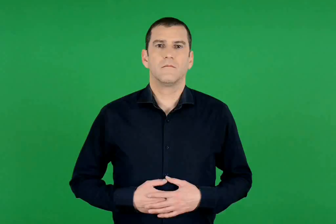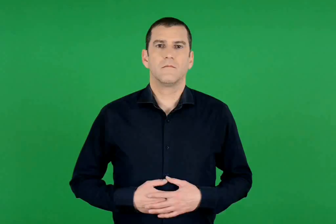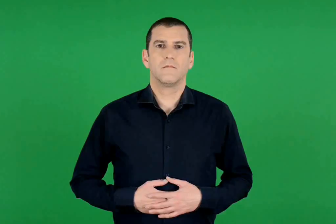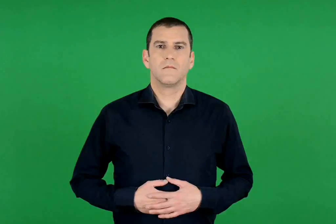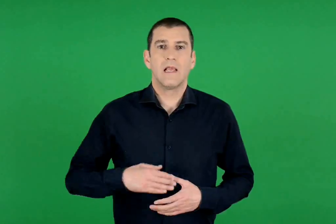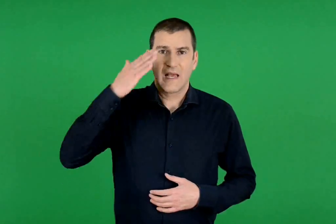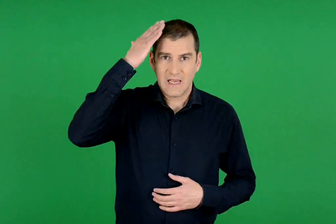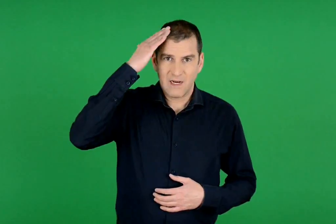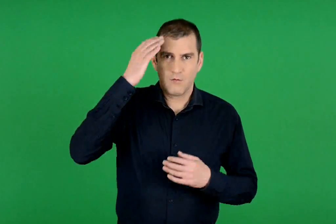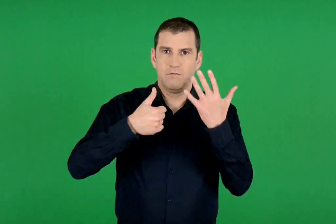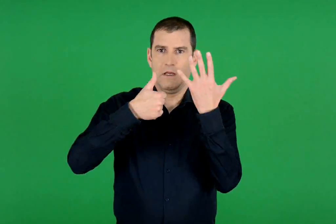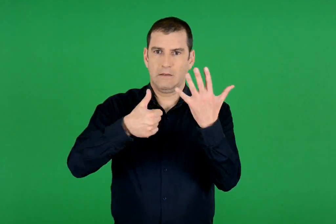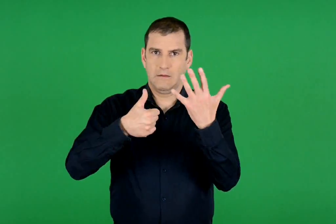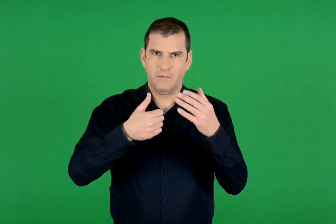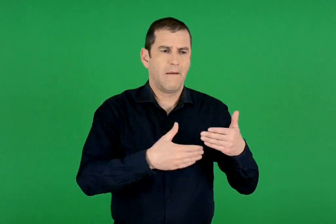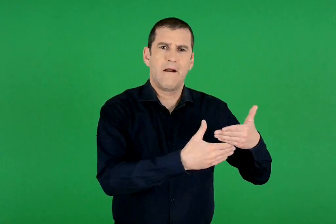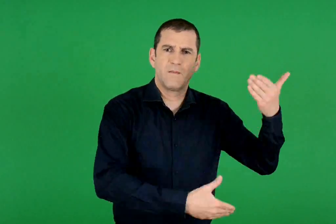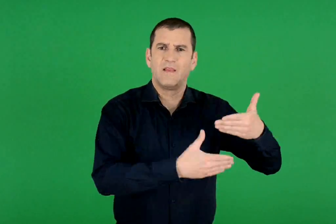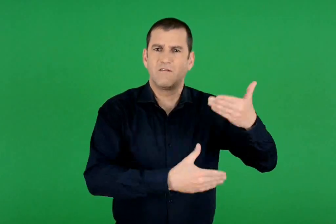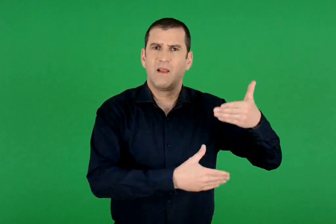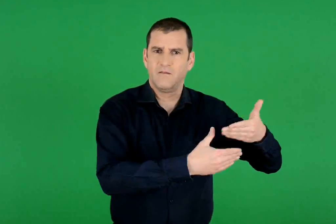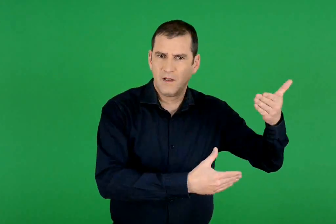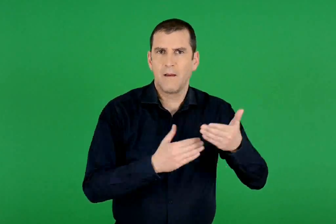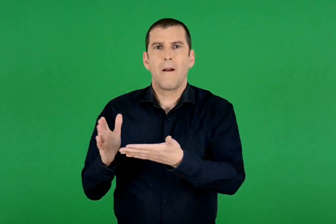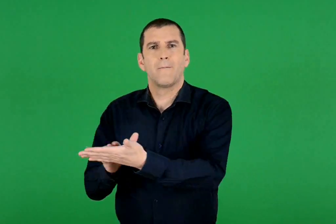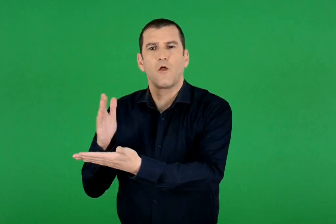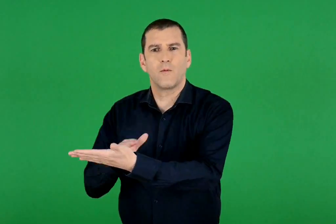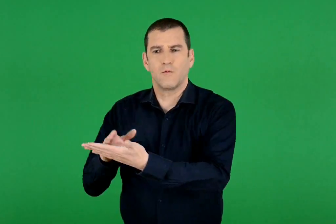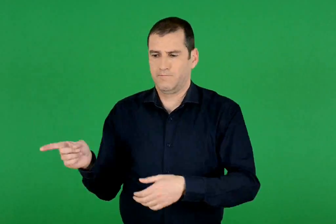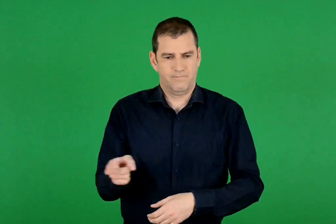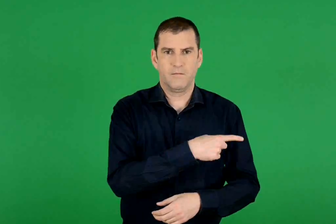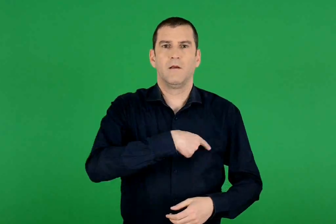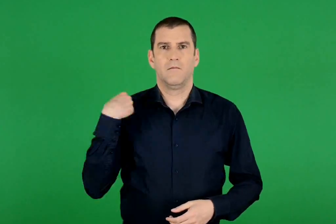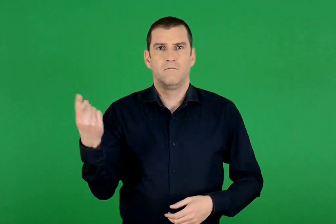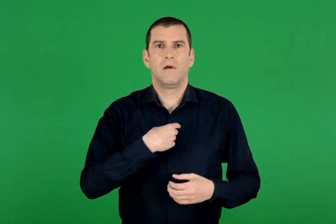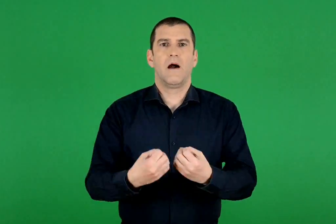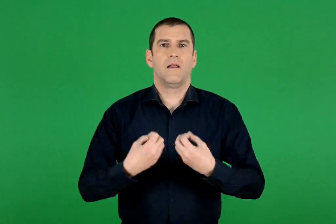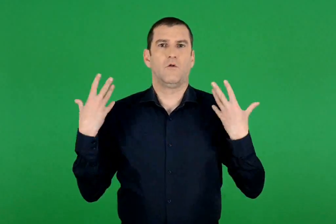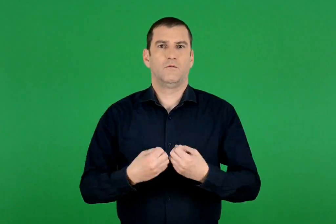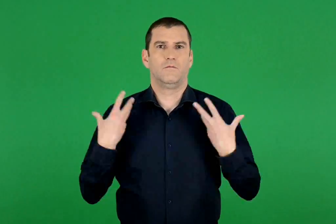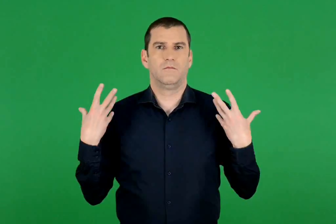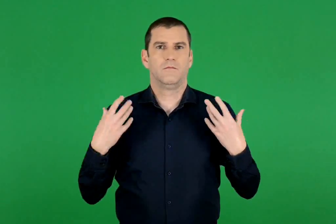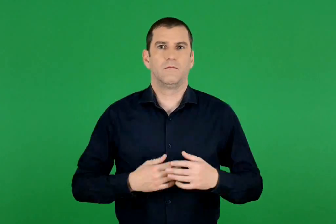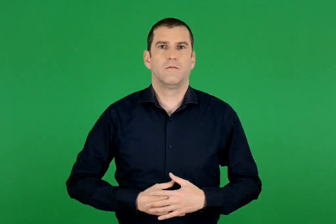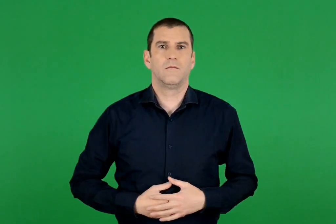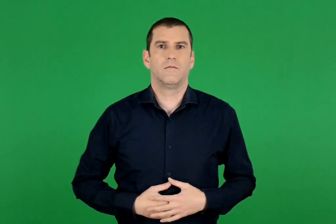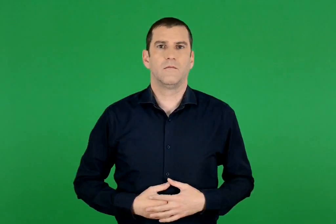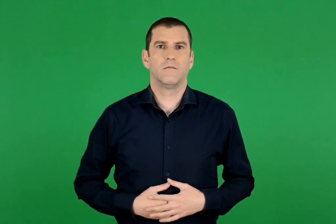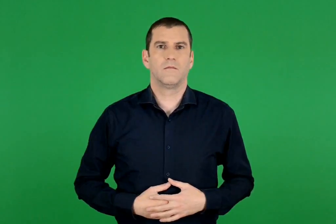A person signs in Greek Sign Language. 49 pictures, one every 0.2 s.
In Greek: κεφάλαιο 6. οι εφημερίδες και τα περιοδικά μάς ενημερώνουν
